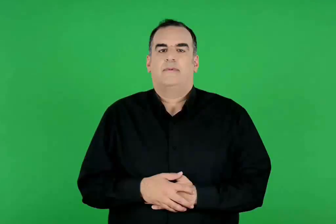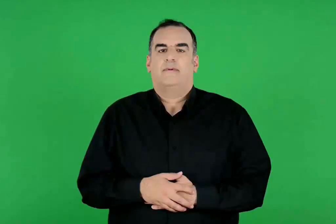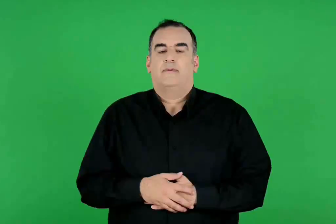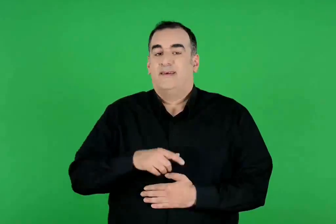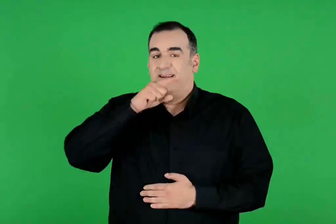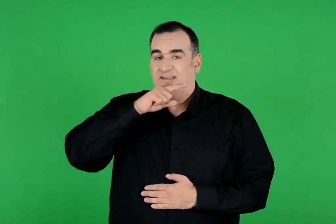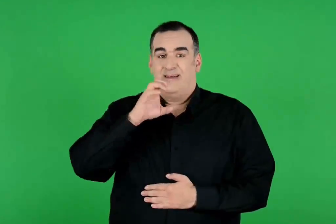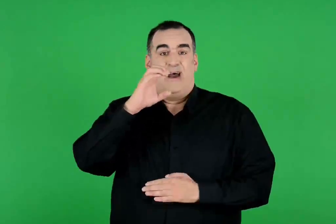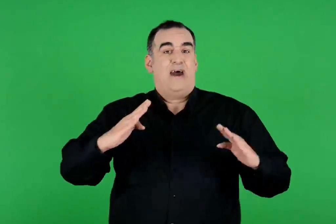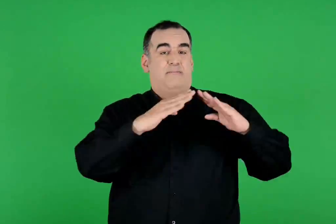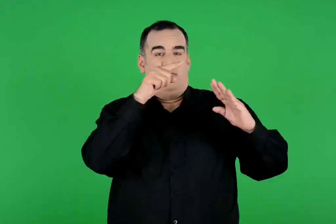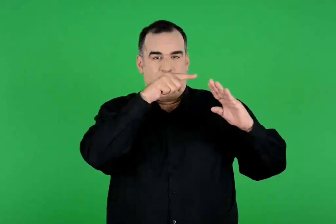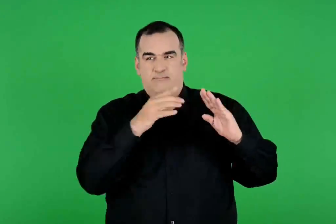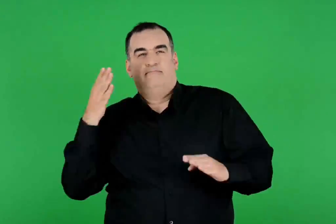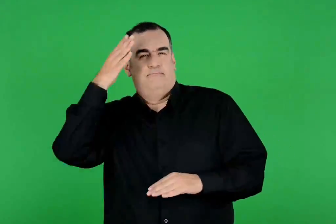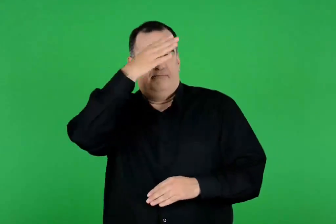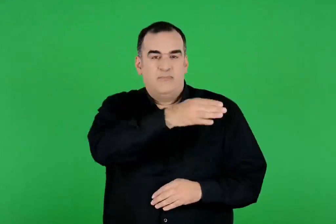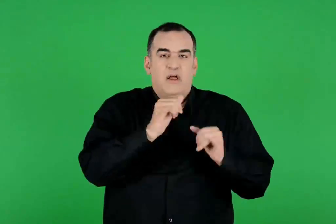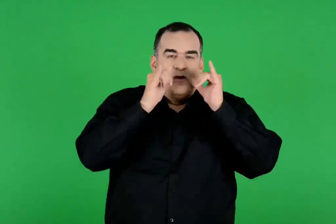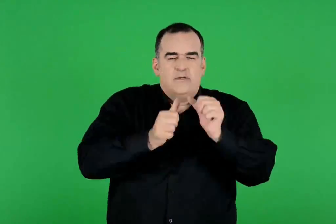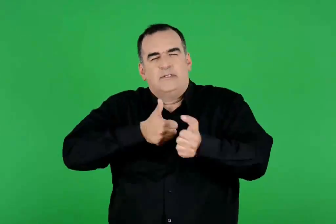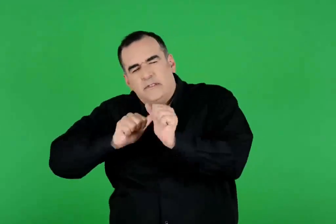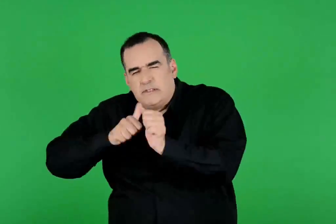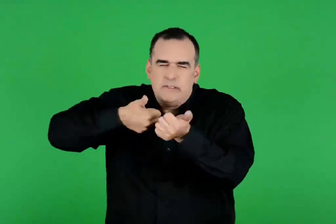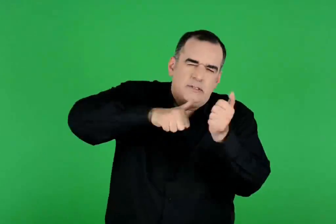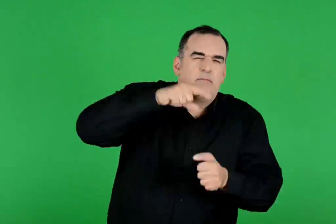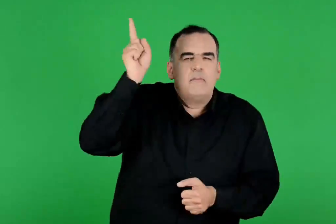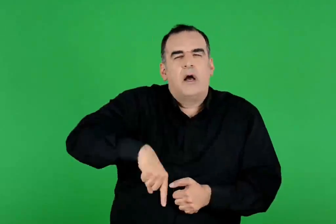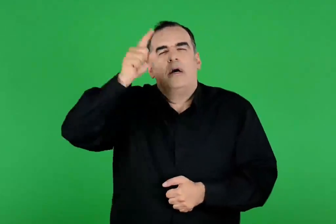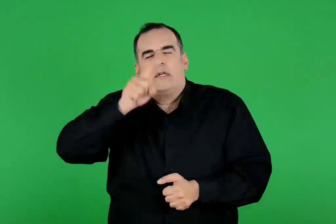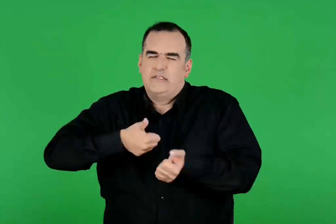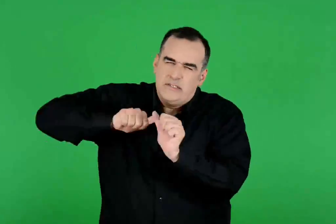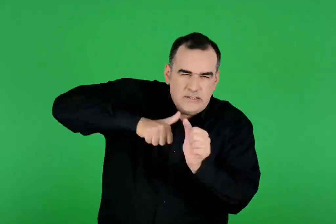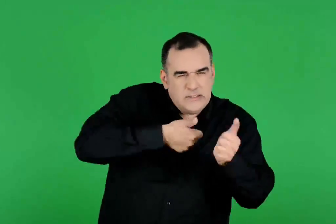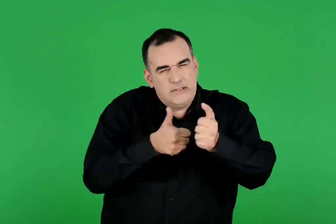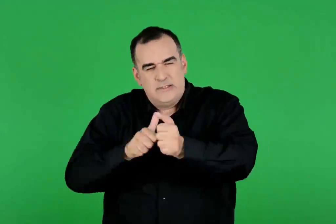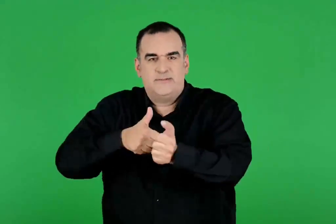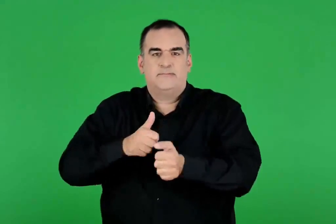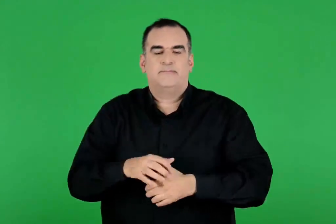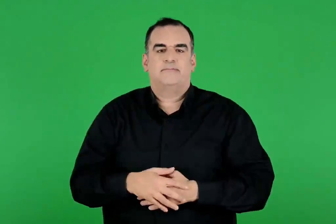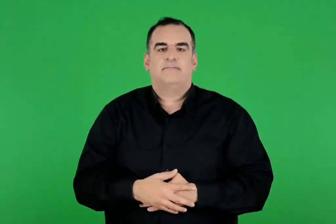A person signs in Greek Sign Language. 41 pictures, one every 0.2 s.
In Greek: ο ηρακλής πήγε στον ερύμανθο και κυνήγησε το αγριογούρουνο κάμποσες ημέρες
